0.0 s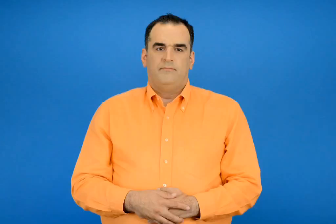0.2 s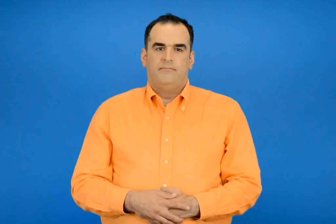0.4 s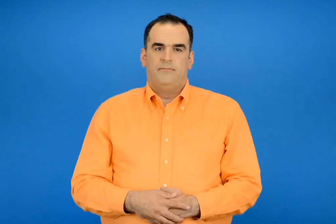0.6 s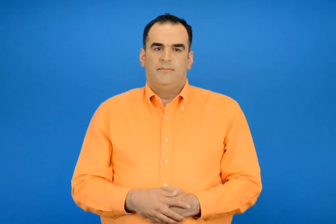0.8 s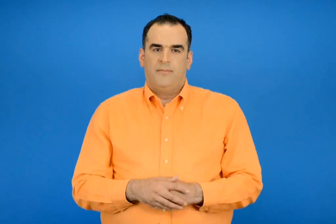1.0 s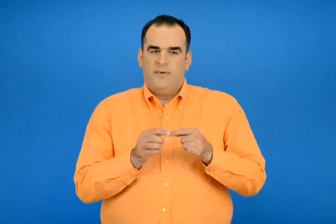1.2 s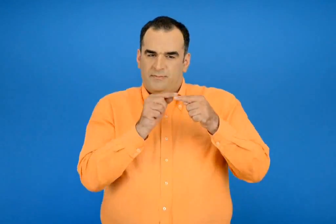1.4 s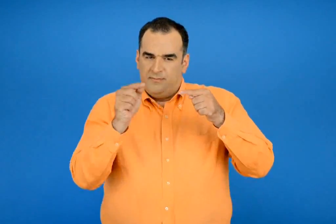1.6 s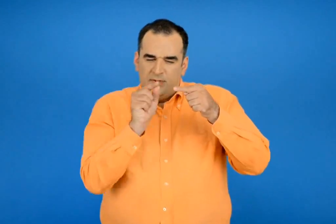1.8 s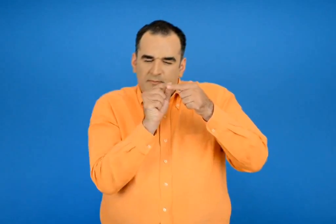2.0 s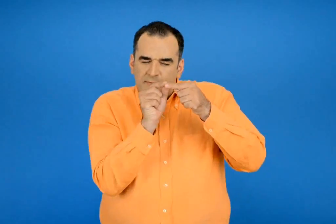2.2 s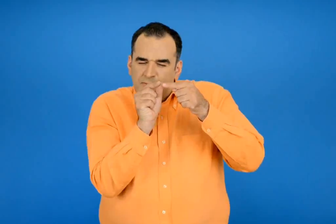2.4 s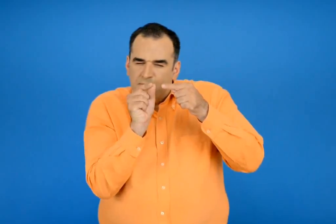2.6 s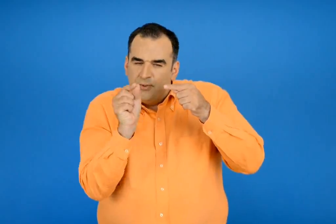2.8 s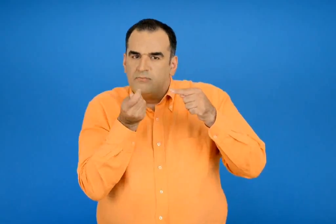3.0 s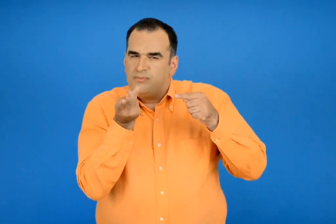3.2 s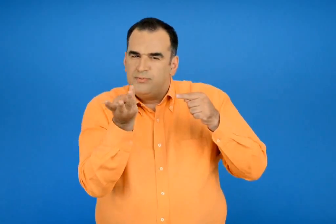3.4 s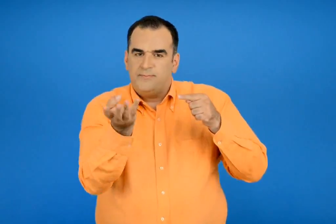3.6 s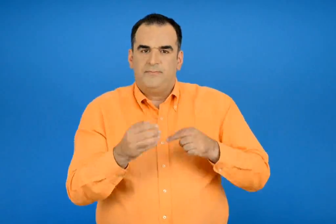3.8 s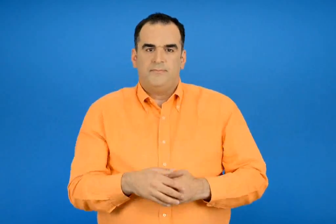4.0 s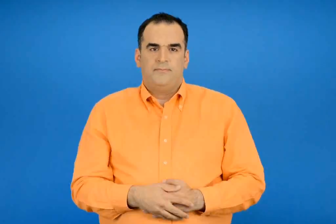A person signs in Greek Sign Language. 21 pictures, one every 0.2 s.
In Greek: μετρώ με εκατοστόμετρα
